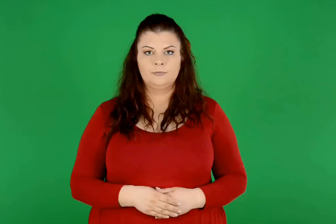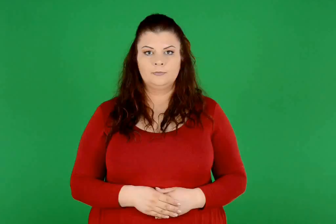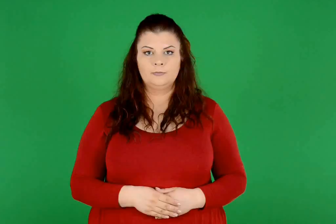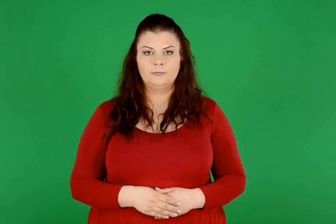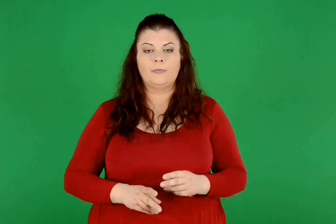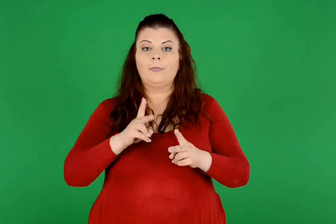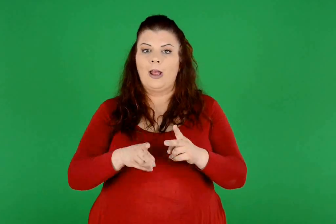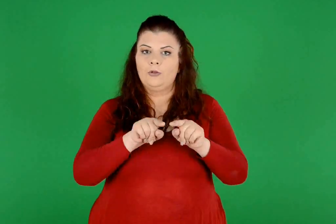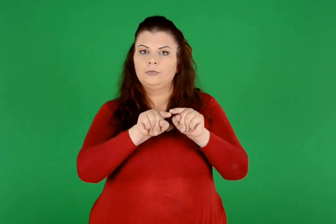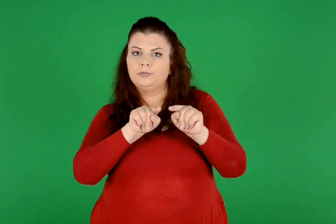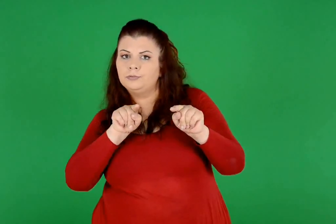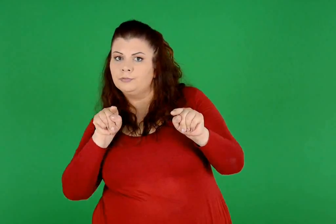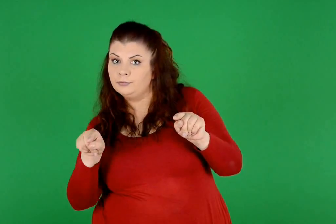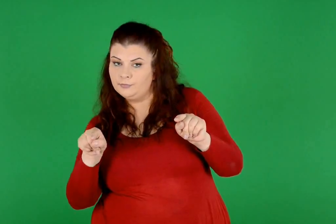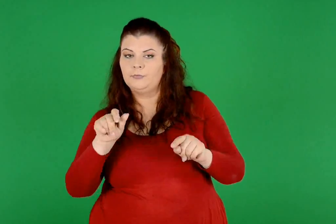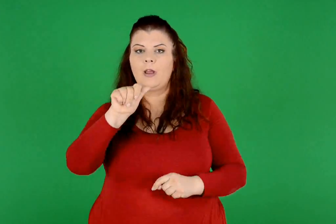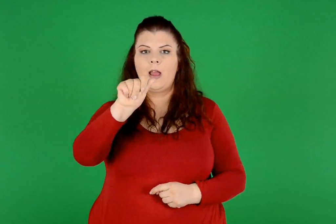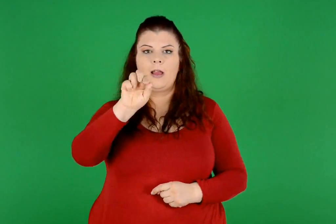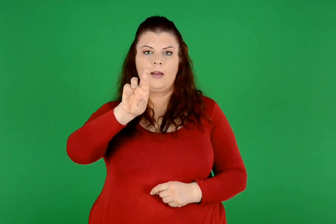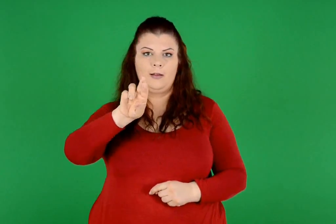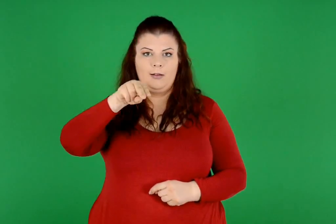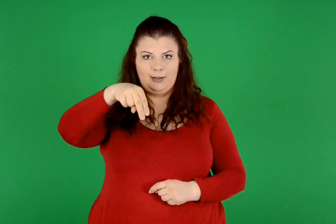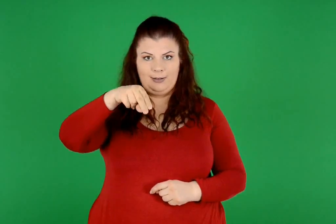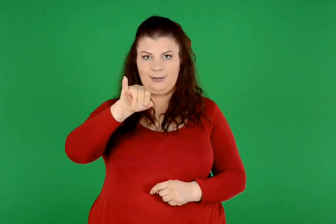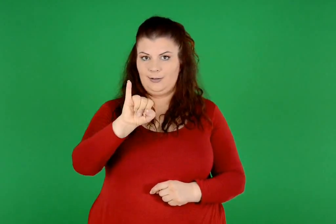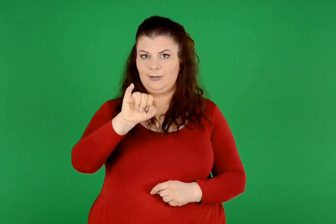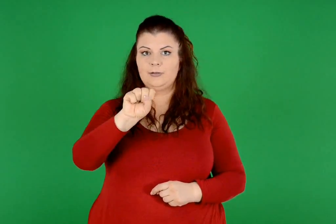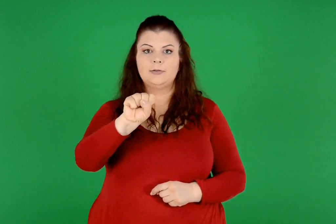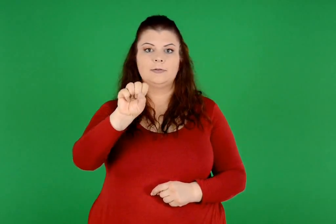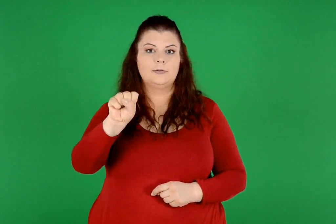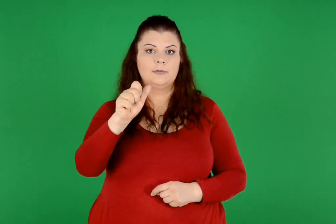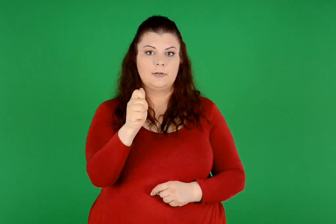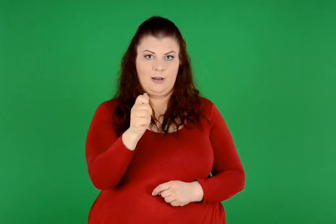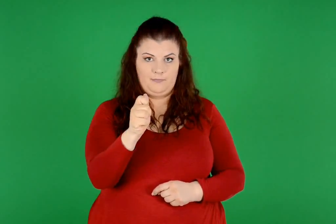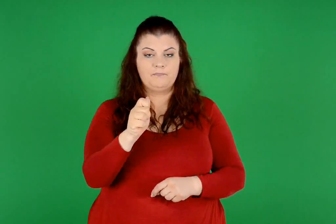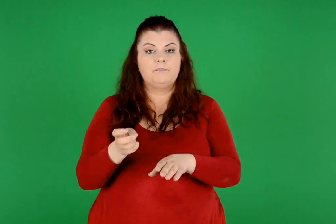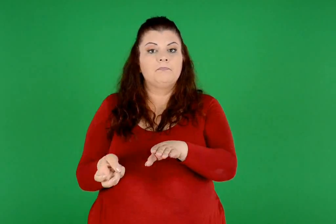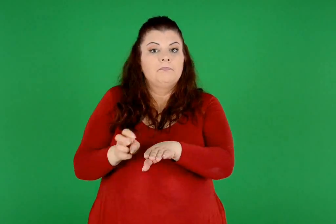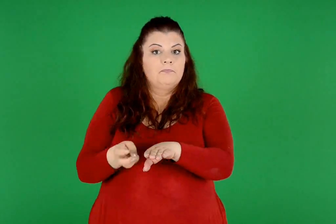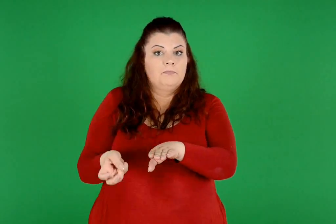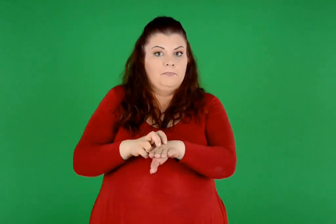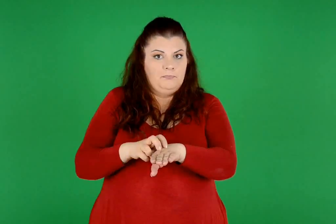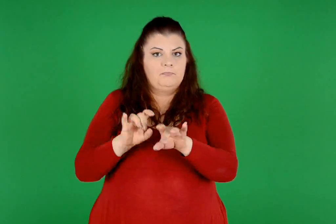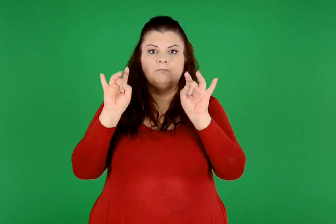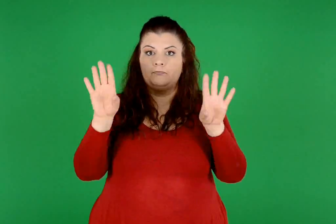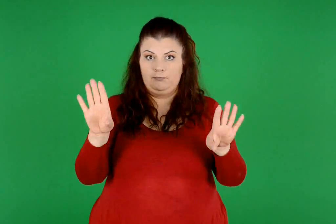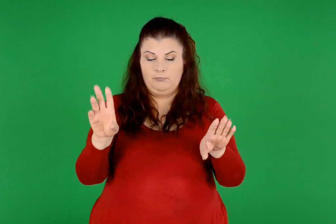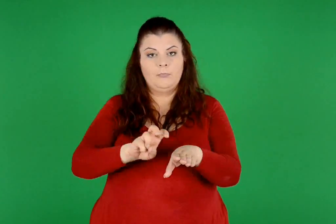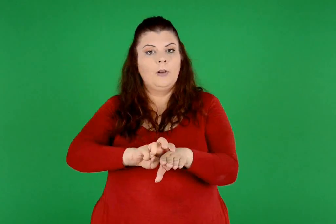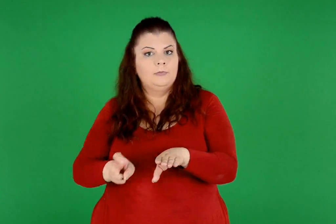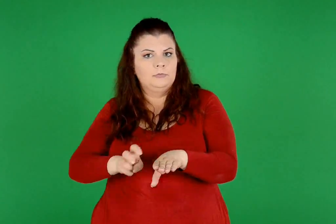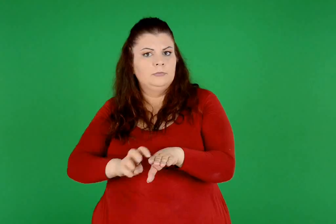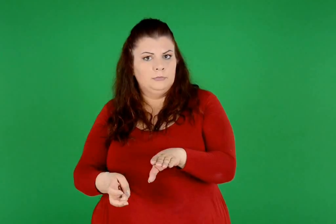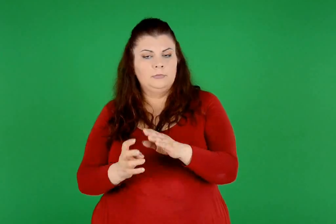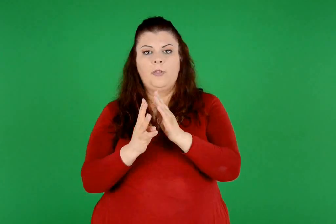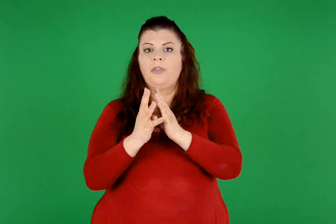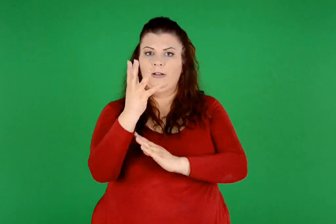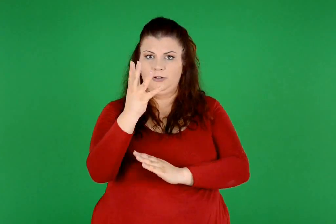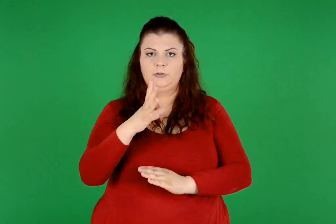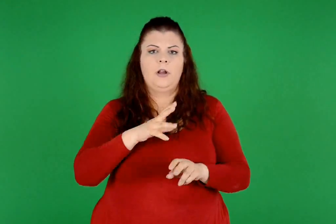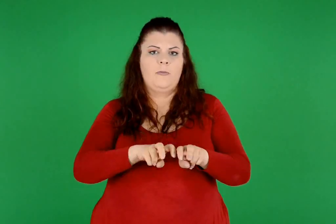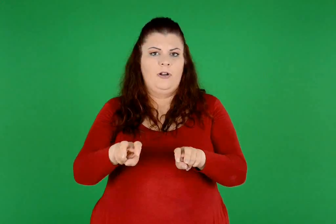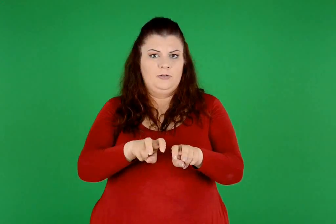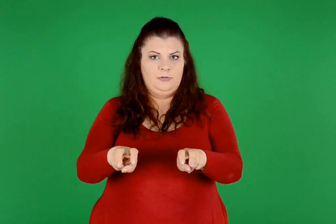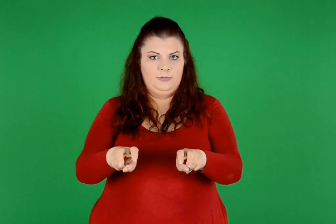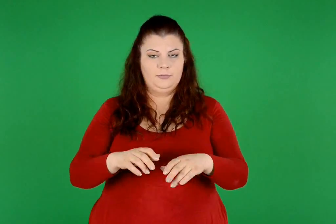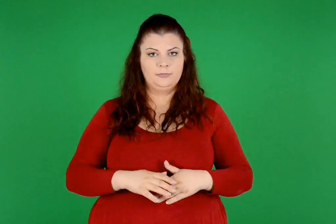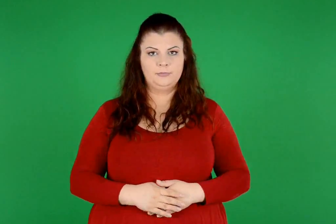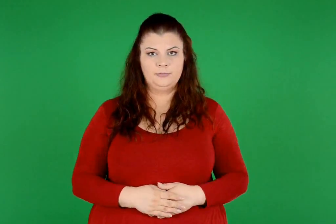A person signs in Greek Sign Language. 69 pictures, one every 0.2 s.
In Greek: στην άρνισσα δεν ανεβαίνει κανείς και κατεβαίνουν 14
